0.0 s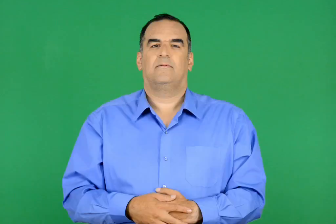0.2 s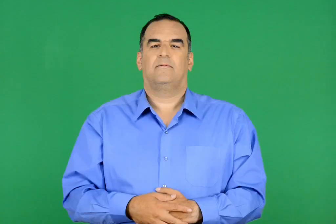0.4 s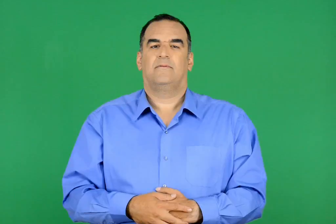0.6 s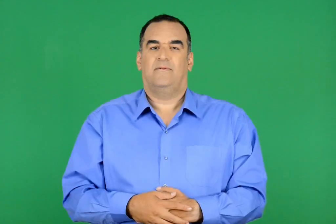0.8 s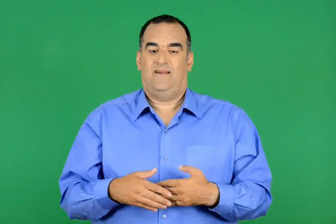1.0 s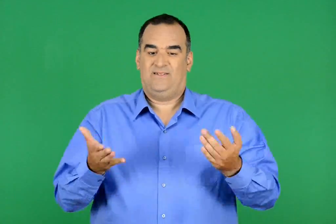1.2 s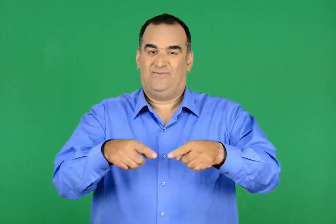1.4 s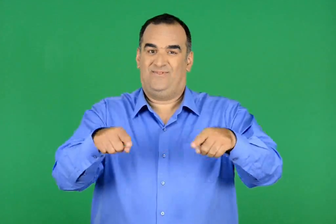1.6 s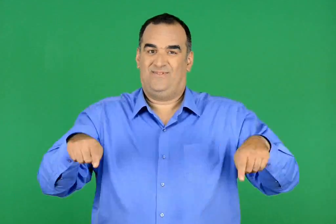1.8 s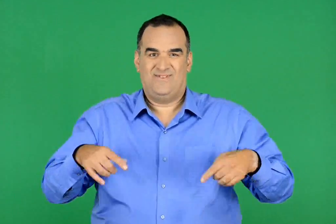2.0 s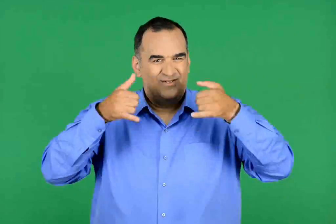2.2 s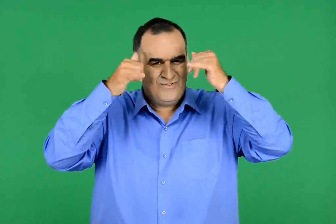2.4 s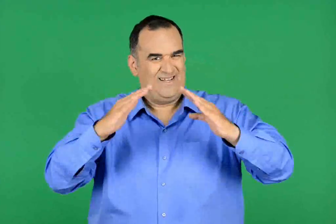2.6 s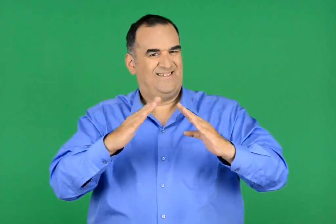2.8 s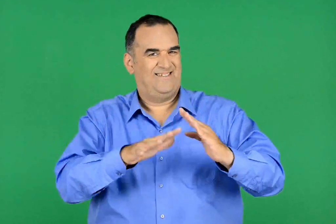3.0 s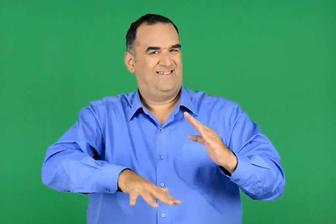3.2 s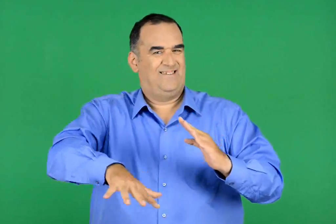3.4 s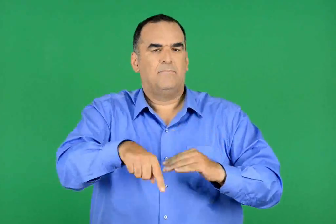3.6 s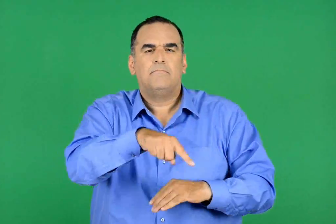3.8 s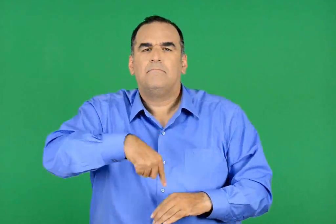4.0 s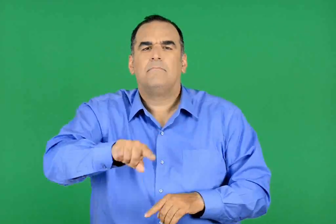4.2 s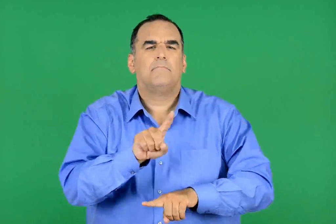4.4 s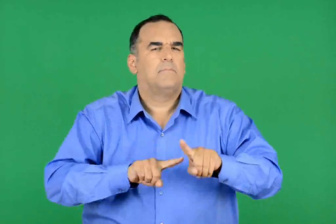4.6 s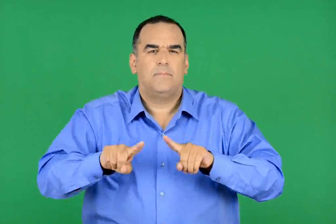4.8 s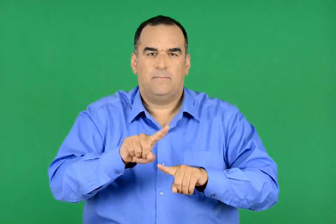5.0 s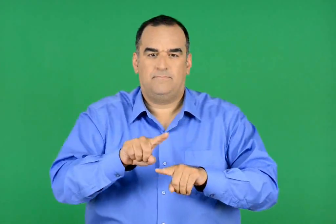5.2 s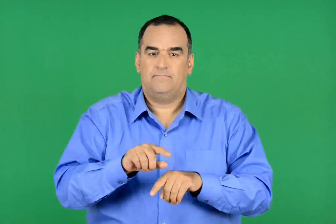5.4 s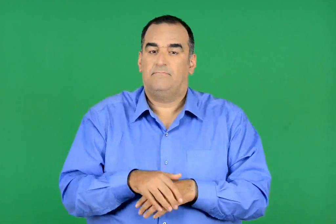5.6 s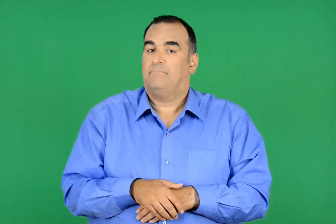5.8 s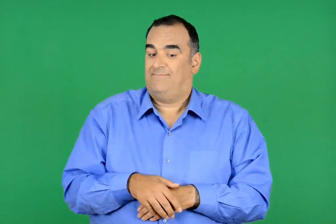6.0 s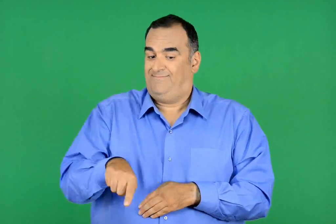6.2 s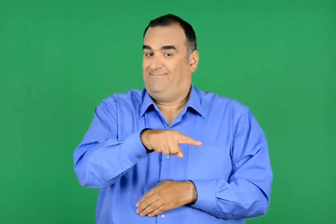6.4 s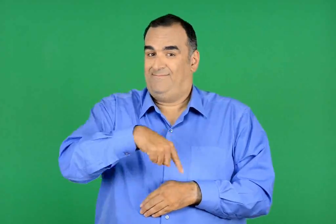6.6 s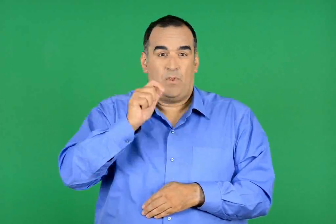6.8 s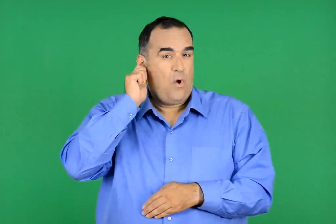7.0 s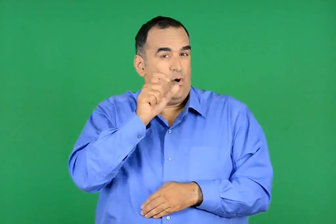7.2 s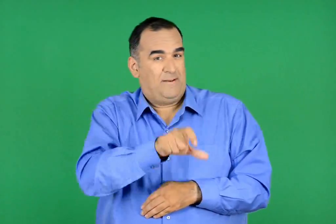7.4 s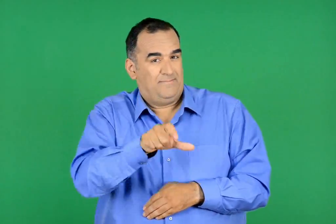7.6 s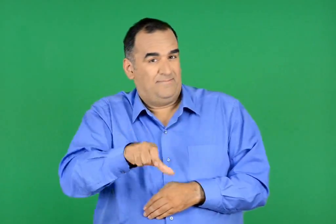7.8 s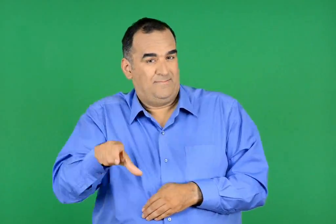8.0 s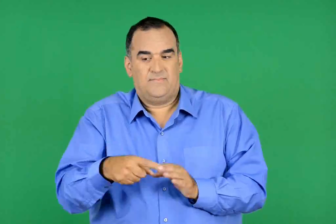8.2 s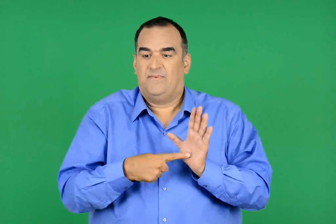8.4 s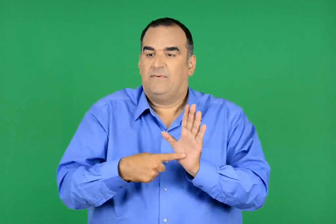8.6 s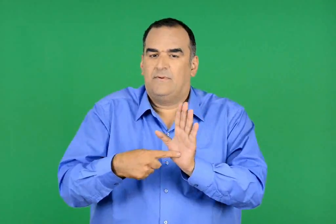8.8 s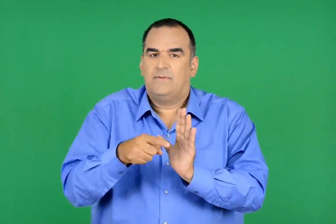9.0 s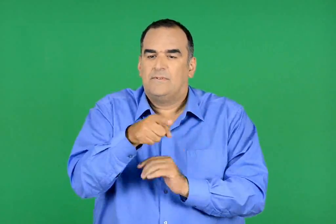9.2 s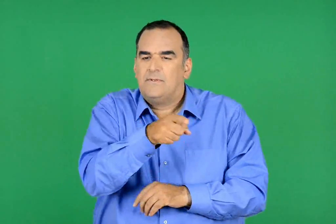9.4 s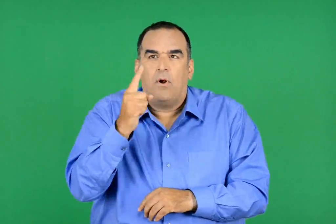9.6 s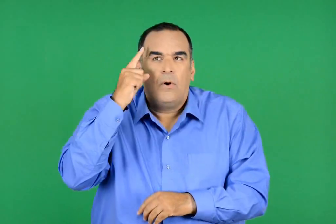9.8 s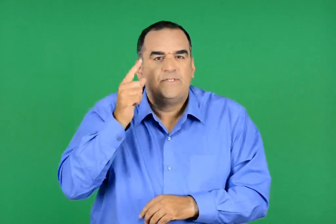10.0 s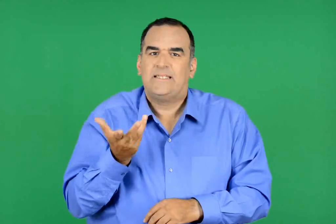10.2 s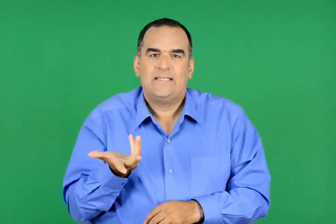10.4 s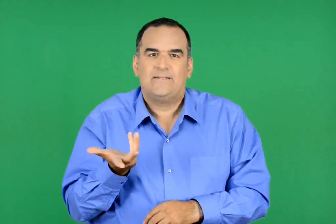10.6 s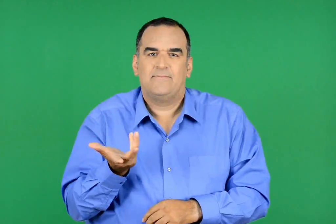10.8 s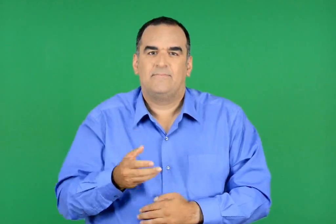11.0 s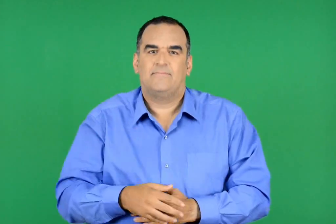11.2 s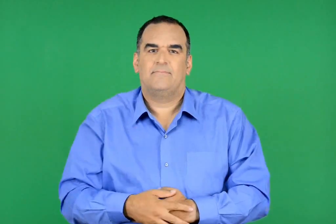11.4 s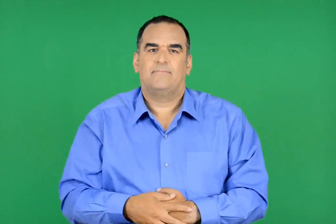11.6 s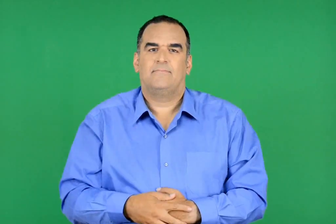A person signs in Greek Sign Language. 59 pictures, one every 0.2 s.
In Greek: ποια είναι τα ζώα που κατοικούν στην αυλή ; τι νομίζετε ότι φανερώνουν τα ονόματά τους ;
